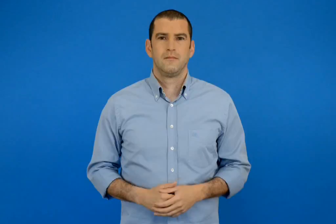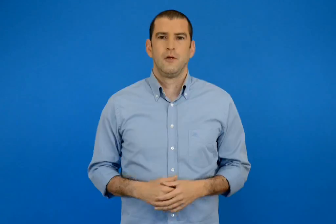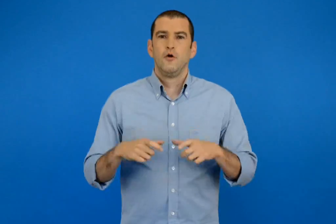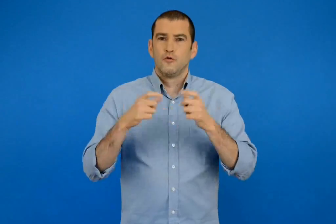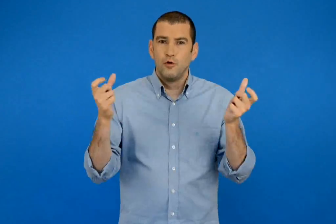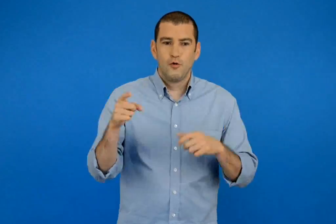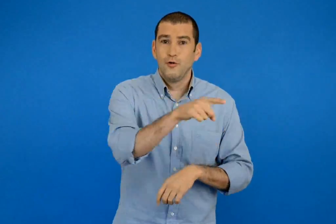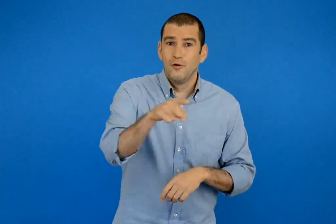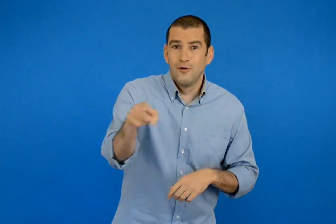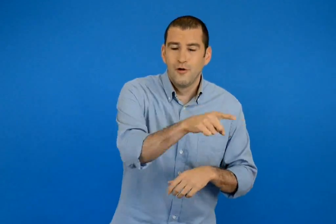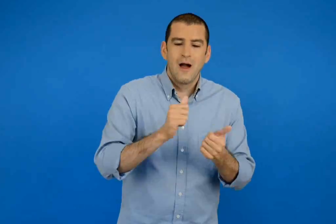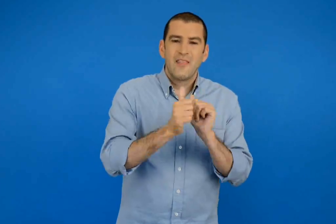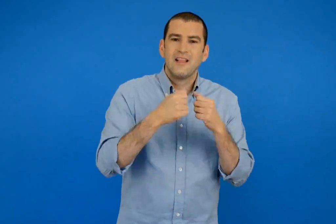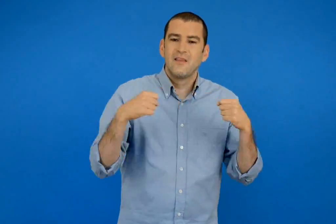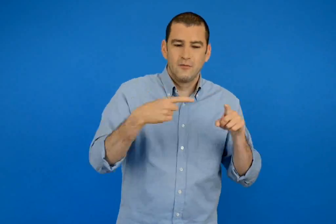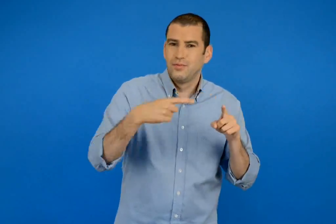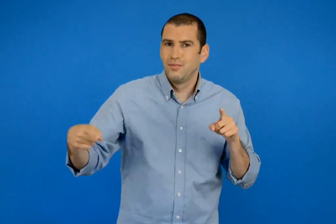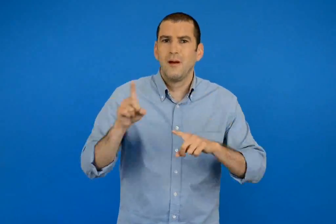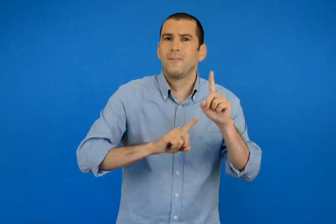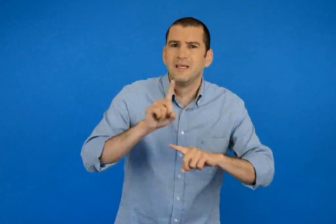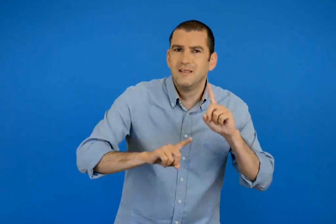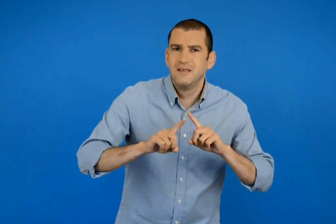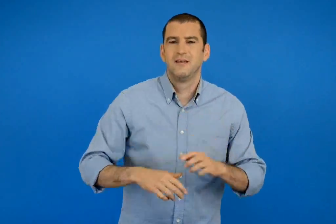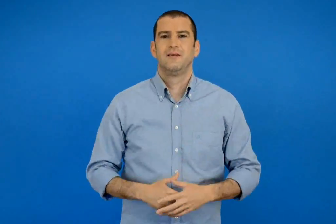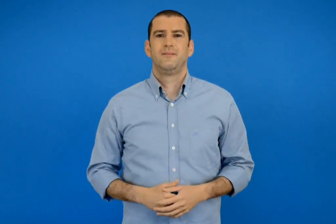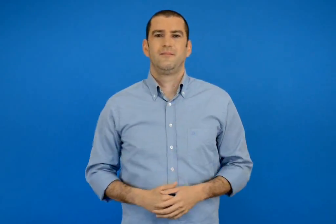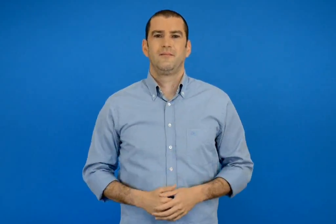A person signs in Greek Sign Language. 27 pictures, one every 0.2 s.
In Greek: ποιες είναι οι αθλητικές δραστηριότητες που κάνετε στο σχολείο ;
